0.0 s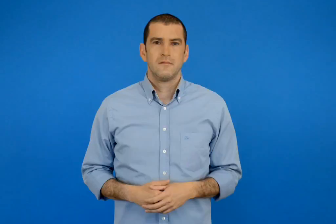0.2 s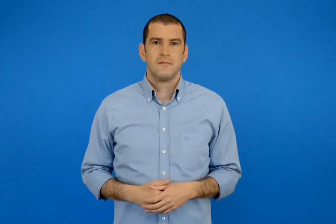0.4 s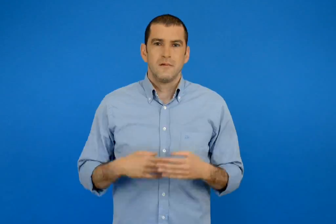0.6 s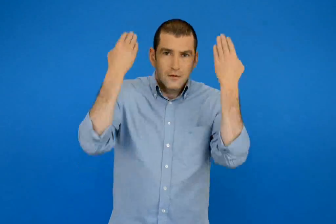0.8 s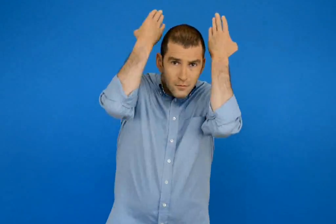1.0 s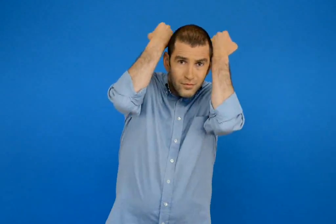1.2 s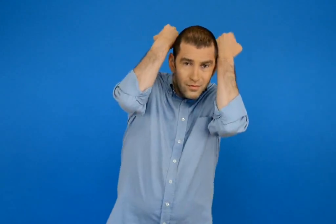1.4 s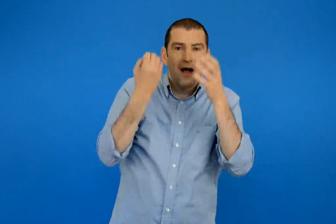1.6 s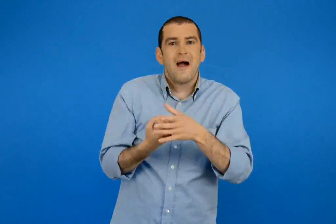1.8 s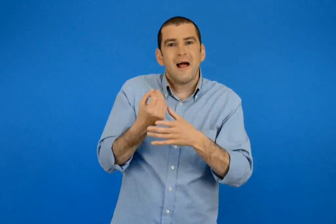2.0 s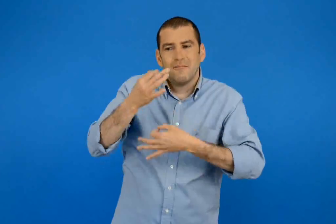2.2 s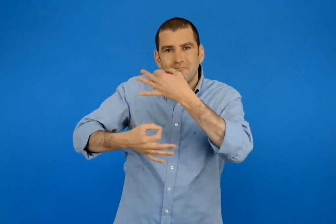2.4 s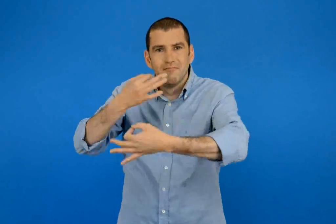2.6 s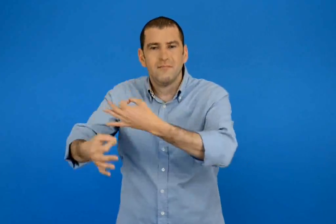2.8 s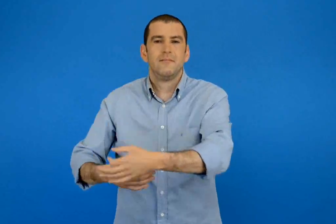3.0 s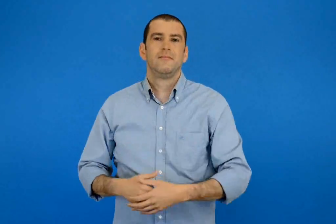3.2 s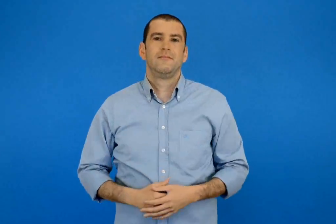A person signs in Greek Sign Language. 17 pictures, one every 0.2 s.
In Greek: αγγελιαφόρος
